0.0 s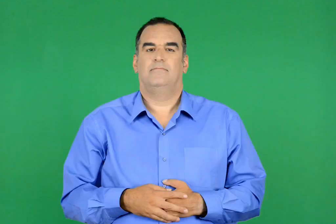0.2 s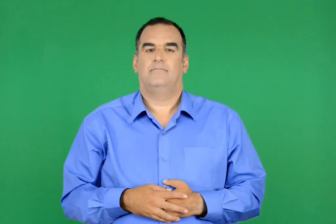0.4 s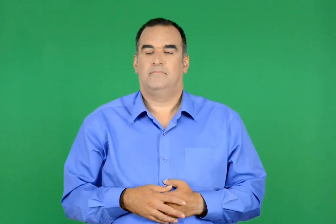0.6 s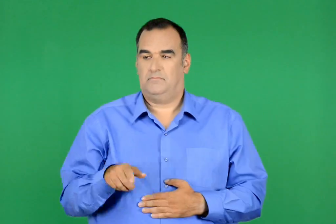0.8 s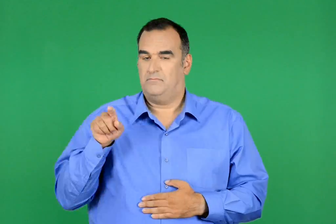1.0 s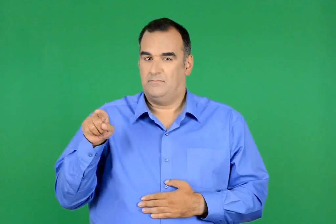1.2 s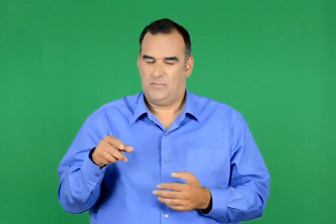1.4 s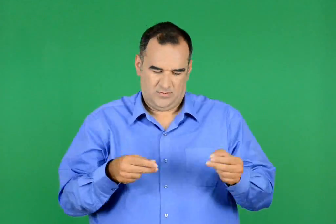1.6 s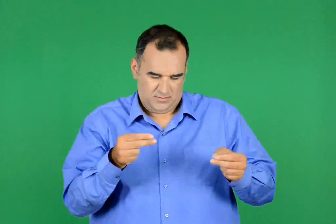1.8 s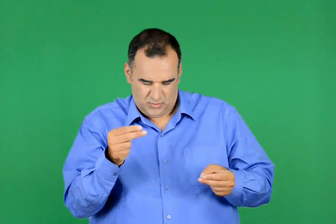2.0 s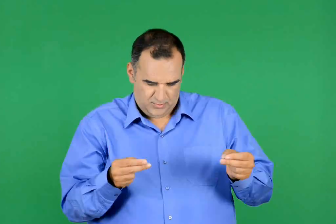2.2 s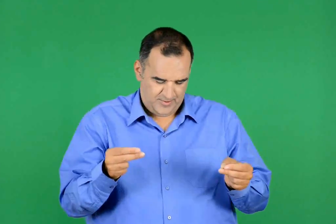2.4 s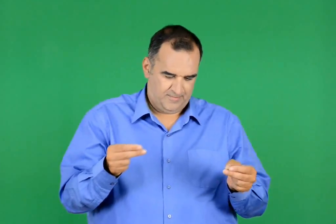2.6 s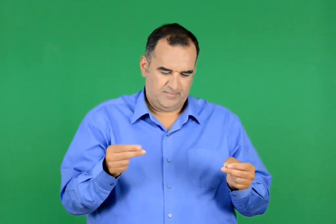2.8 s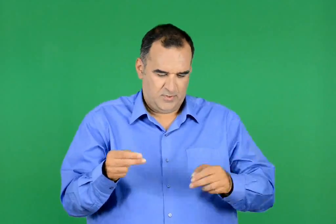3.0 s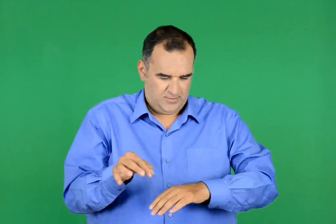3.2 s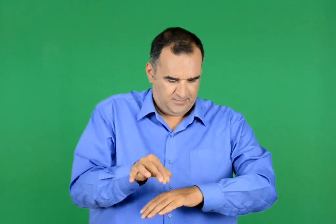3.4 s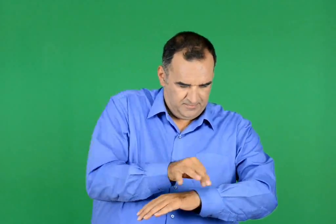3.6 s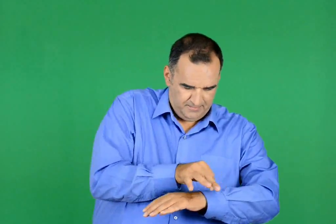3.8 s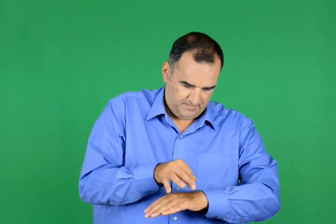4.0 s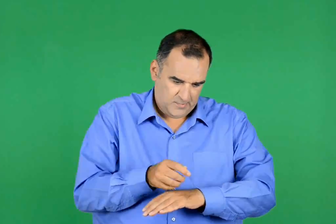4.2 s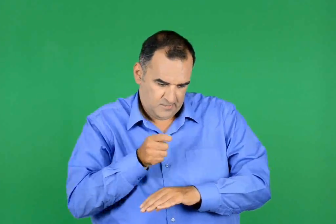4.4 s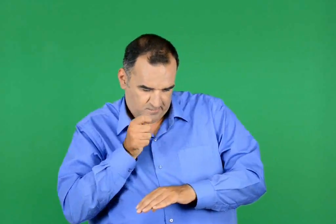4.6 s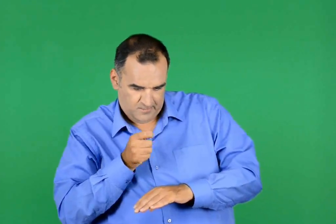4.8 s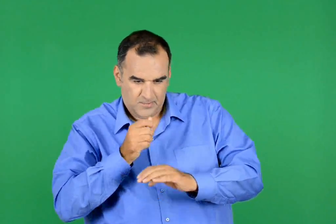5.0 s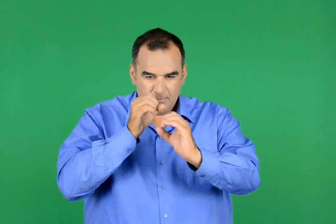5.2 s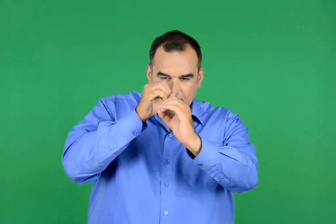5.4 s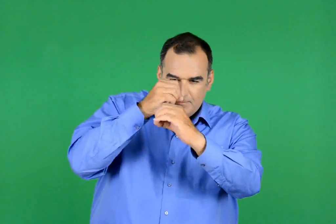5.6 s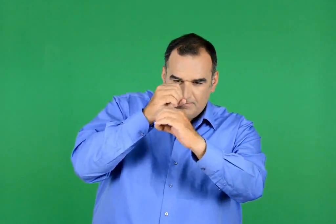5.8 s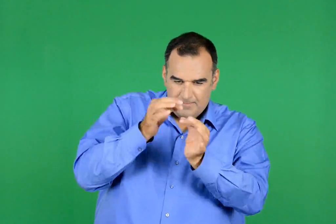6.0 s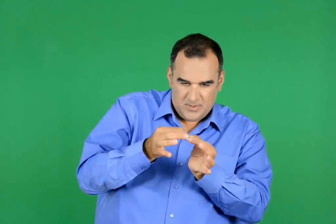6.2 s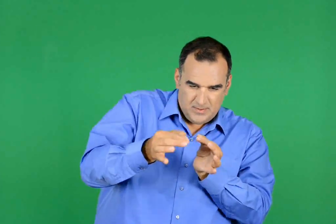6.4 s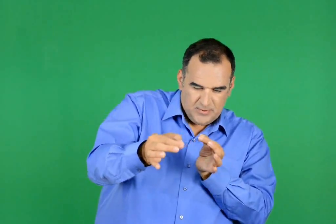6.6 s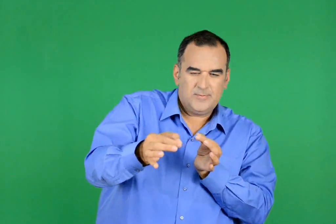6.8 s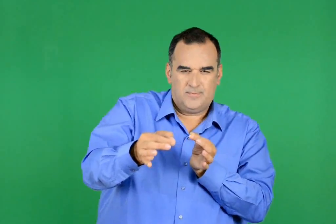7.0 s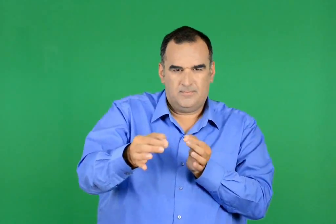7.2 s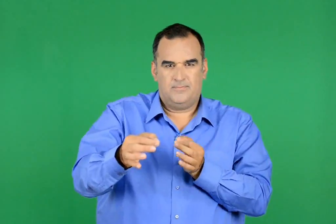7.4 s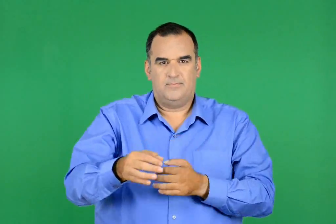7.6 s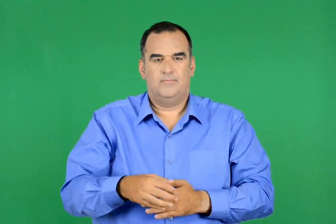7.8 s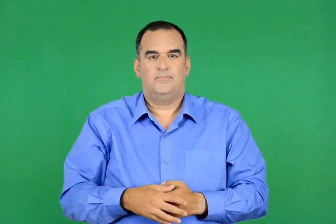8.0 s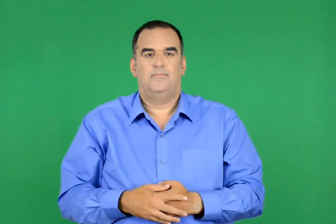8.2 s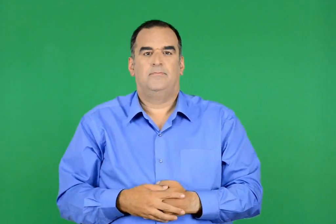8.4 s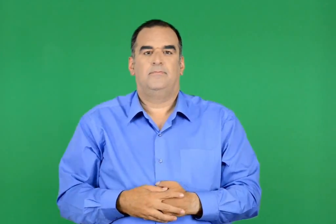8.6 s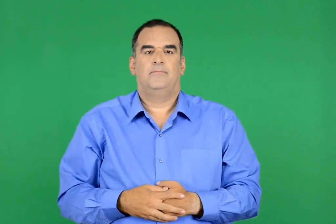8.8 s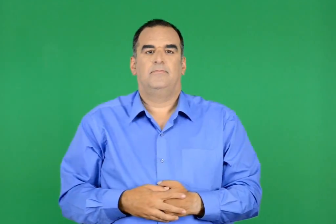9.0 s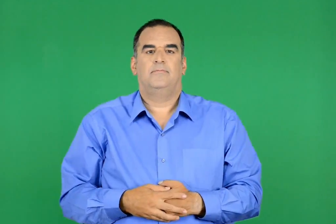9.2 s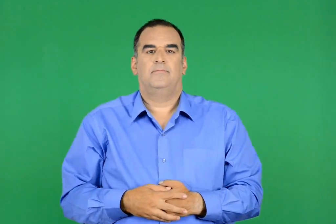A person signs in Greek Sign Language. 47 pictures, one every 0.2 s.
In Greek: έκανε διάφορους υπολογισμούς µε τη βοήθεια κάποιων παράξενων οργάνων
